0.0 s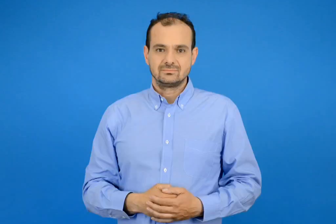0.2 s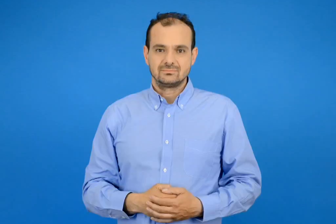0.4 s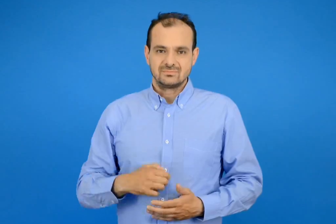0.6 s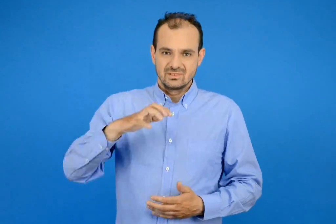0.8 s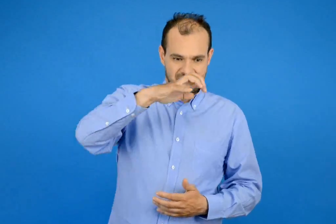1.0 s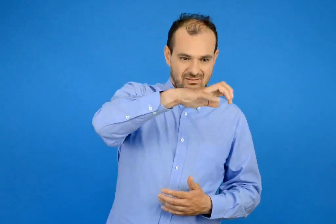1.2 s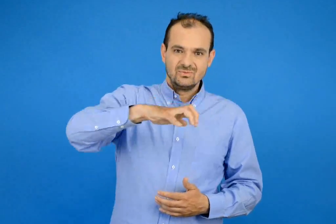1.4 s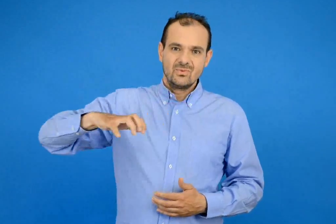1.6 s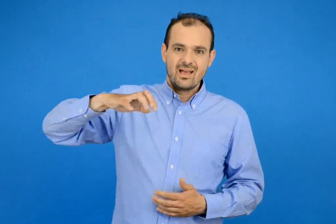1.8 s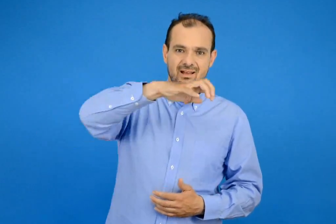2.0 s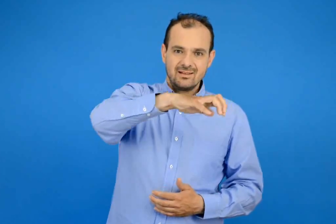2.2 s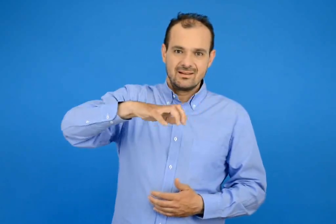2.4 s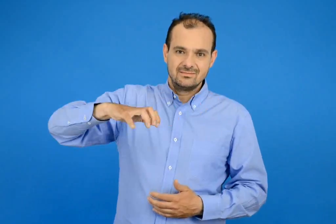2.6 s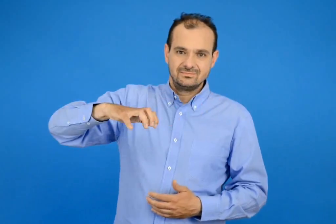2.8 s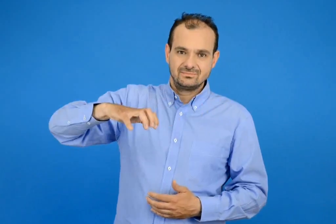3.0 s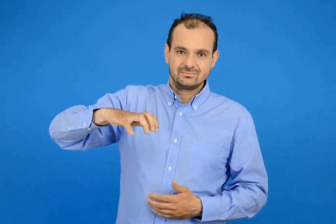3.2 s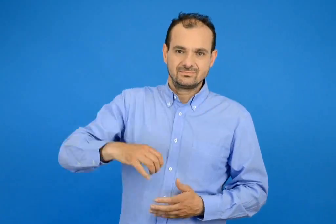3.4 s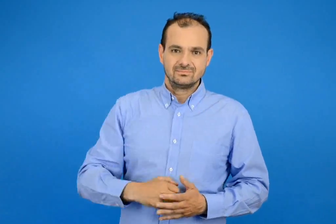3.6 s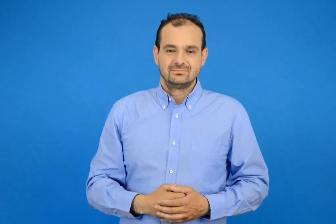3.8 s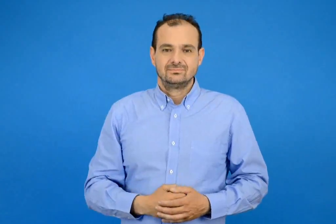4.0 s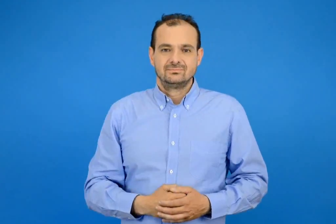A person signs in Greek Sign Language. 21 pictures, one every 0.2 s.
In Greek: τσουγκράνα
